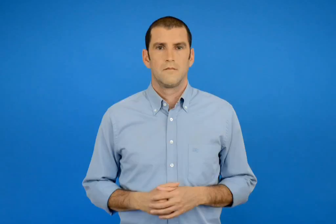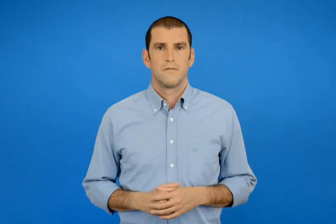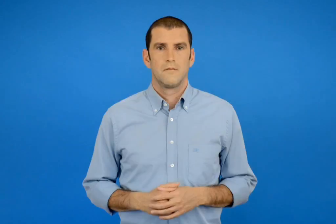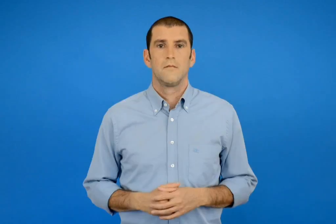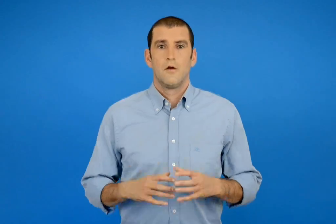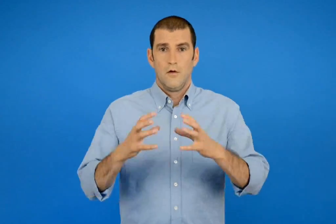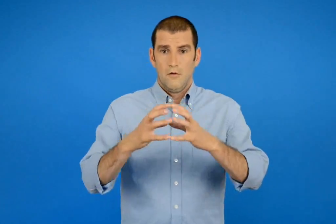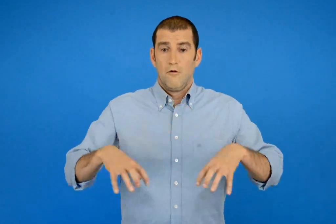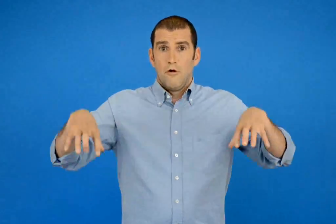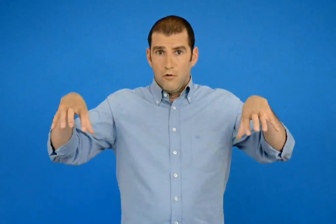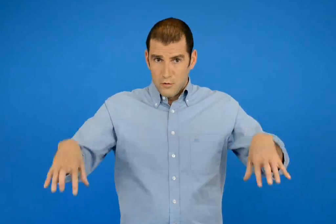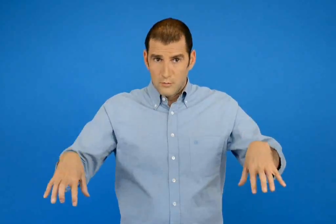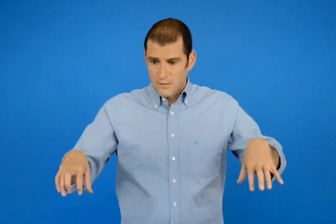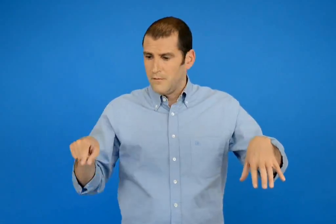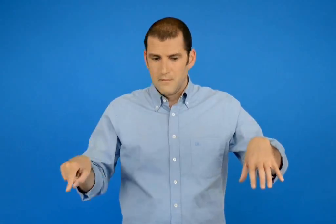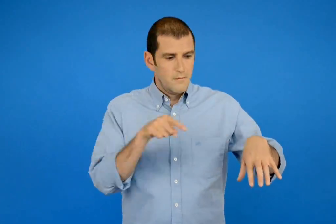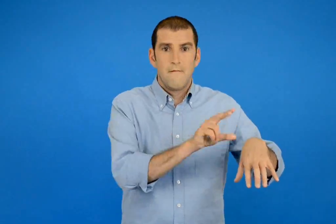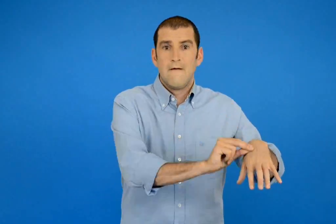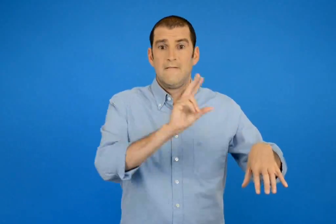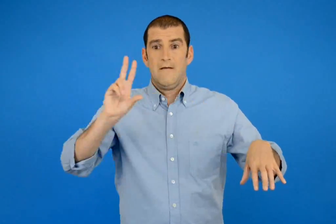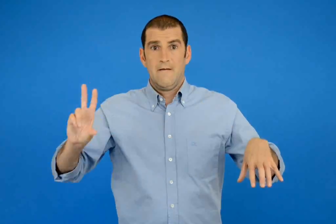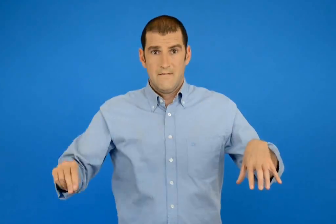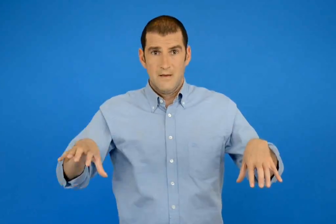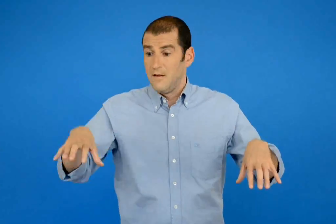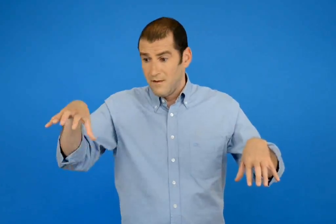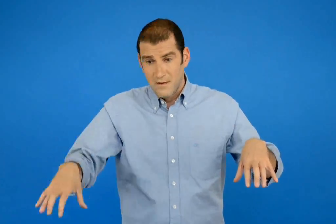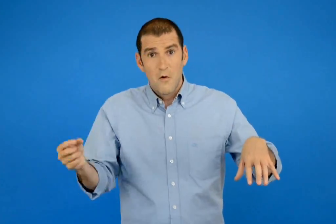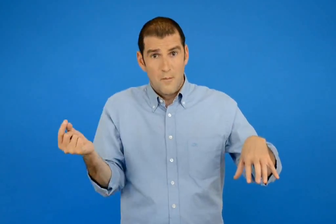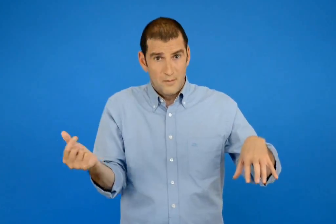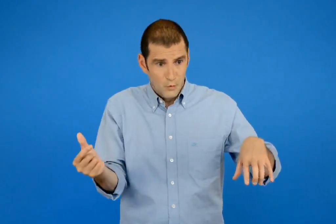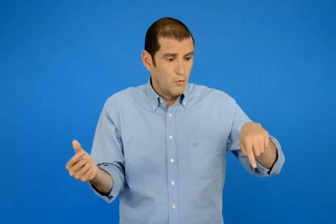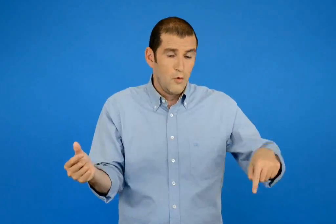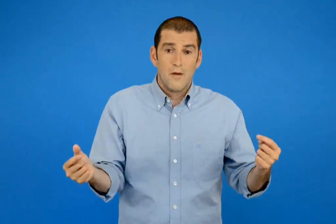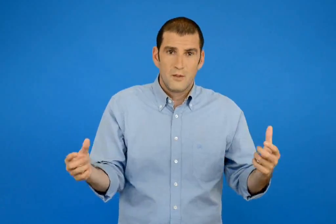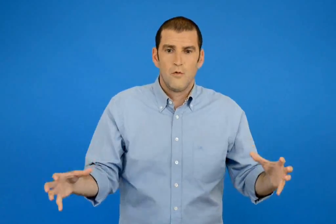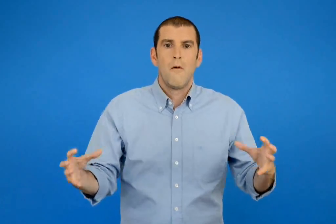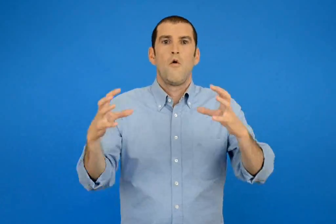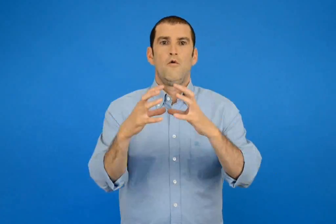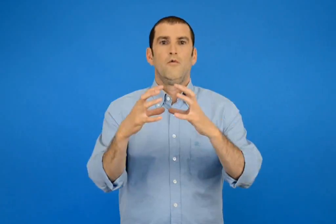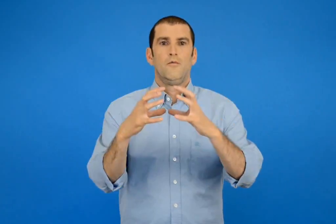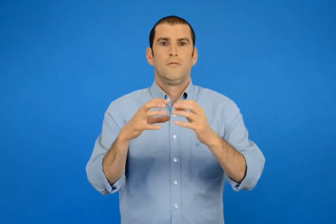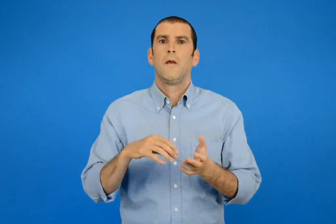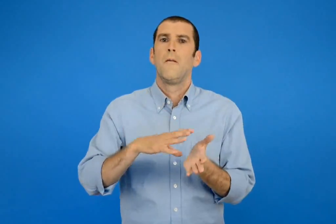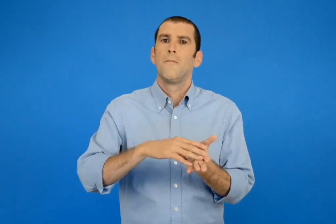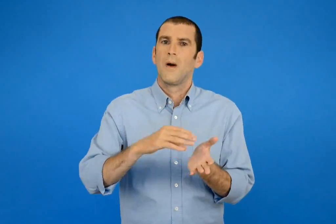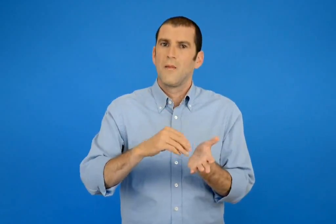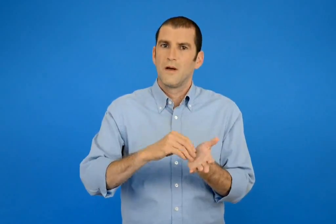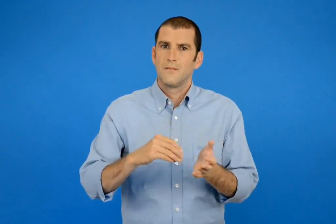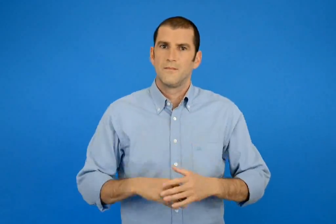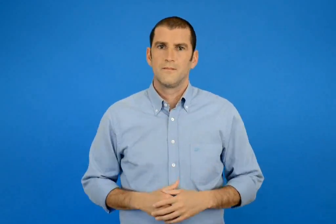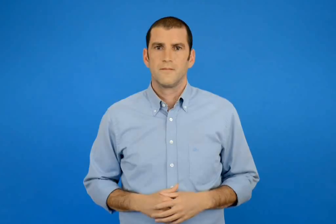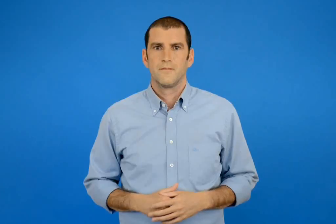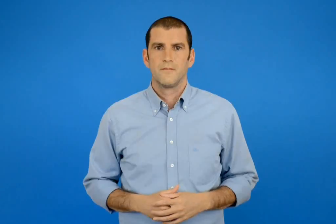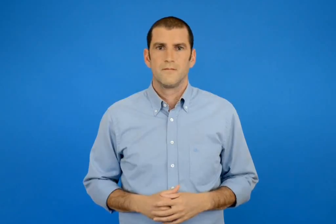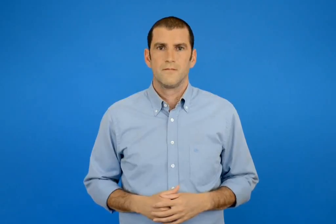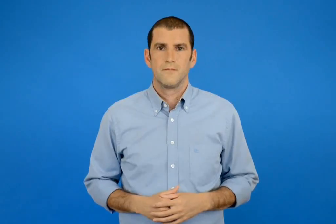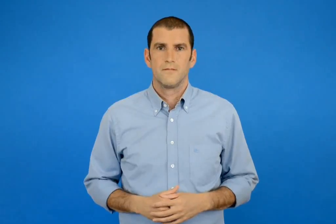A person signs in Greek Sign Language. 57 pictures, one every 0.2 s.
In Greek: χωρίζουμε στη συνέχεια σε δύο ίσα μέρη το καθένα από αυτά είναι το μισό της αρχικής ποσότητας παραδείγματα
